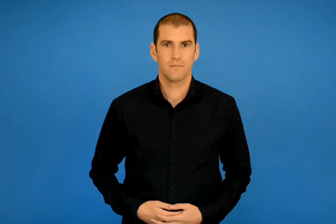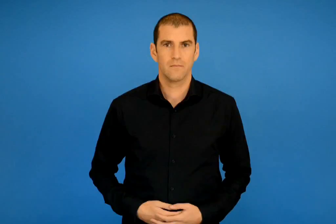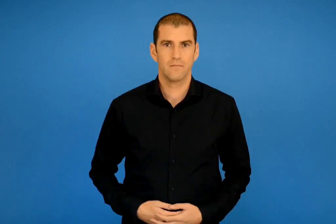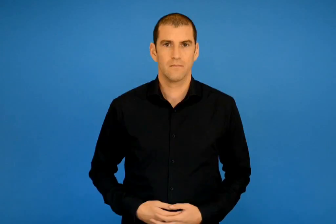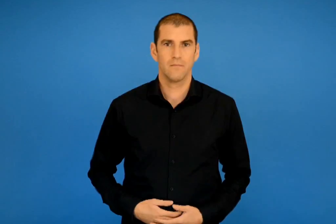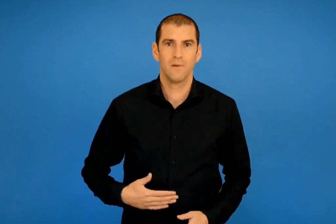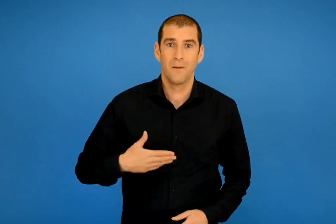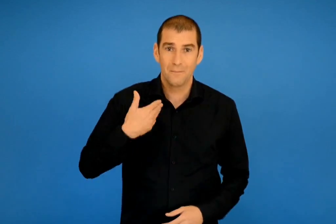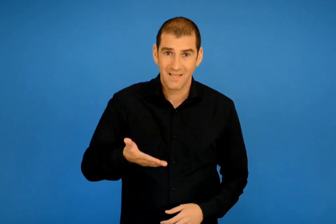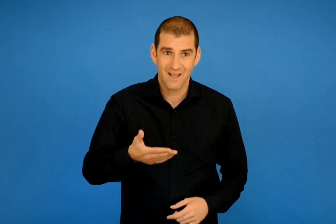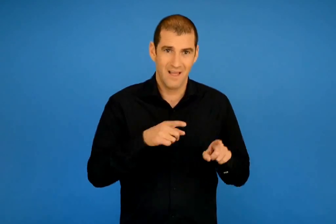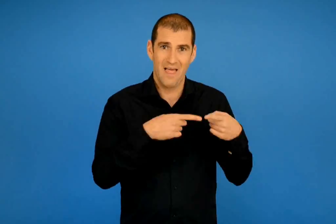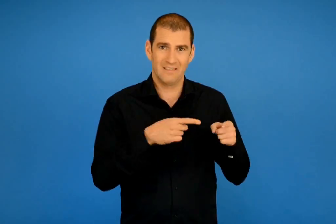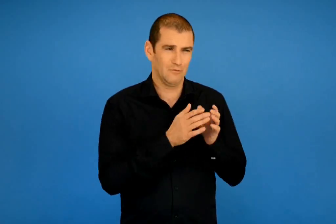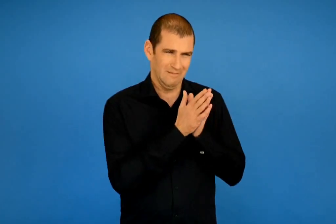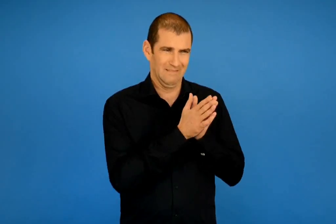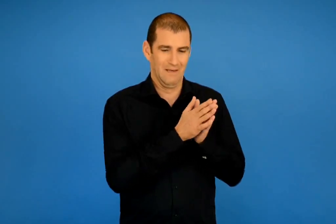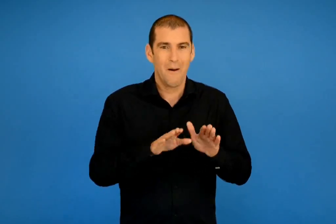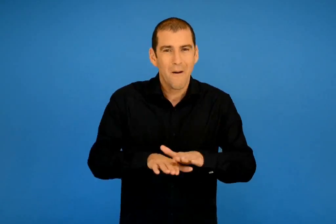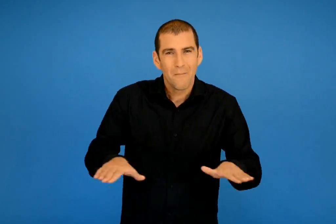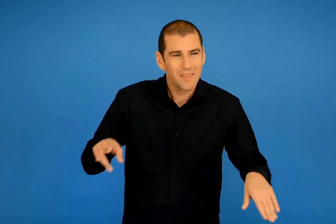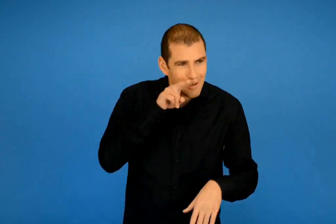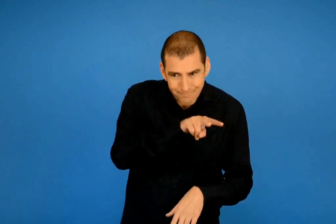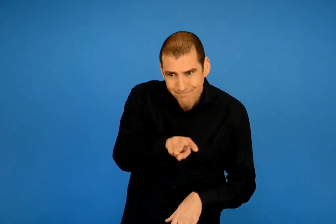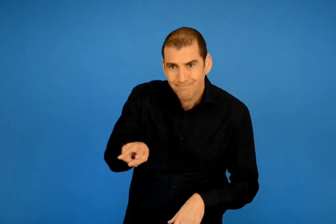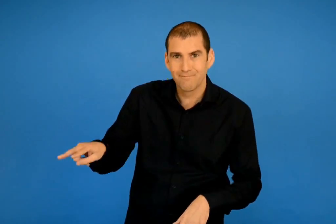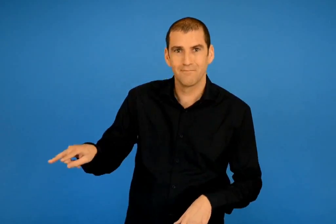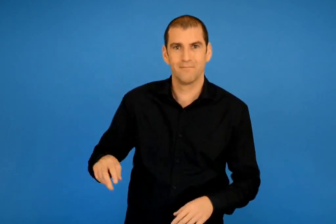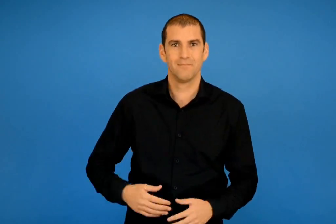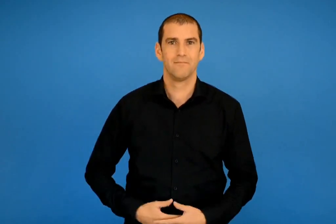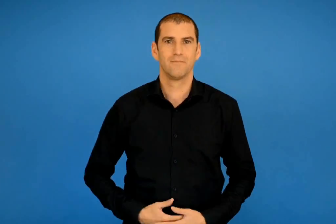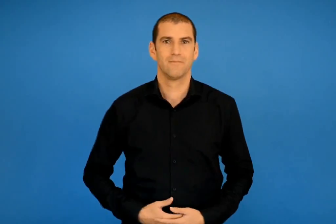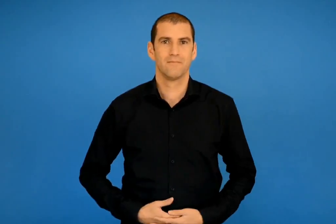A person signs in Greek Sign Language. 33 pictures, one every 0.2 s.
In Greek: υστέρα είπε του δάσκαλου να την αφήσει να δει όλα τα παιδιά
